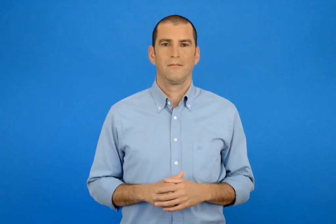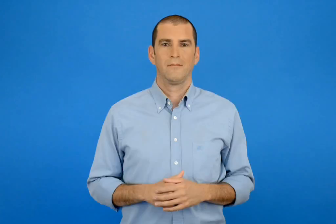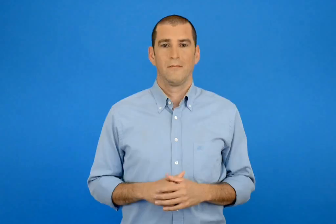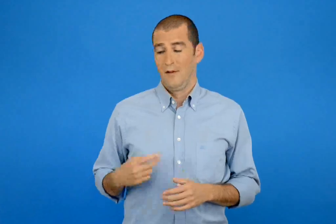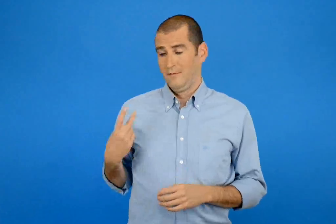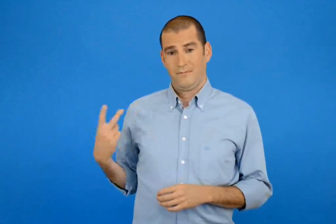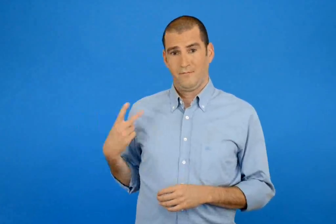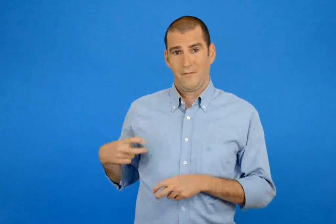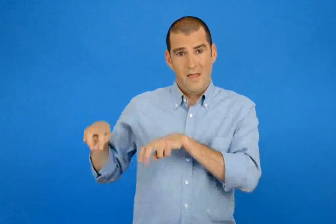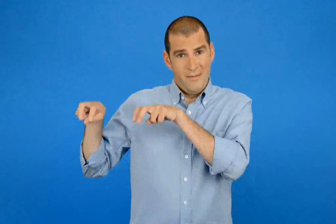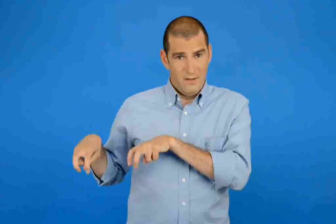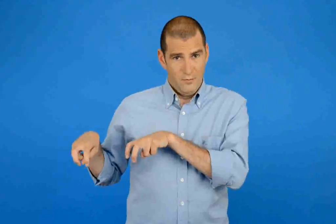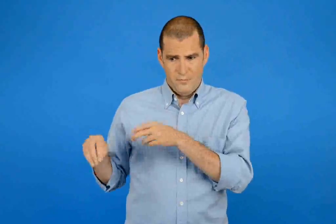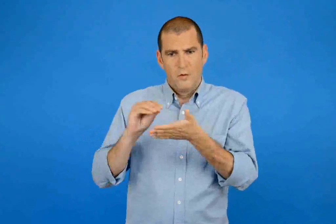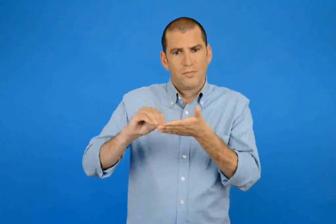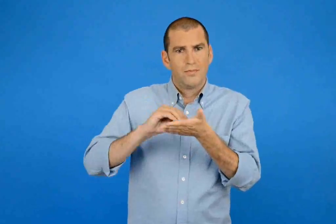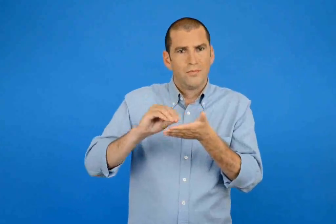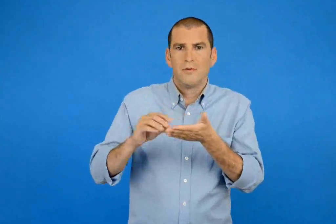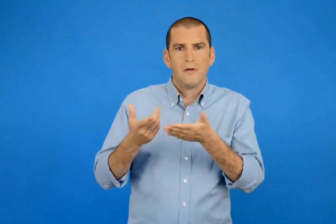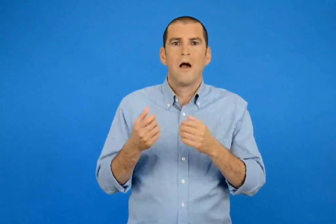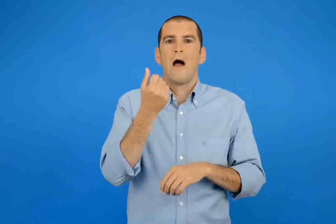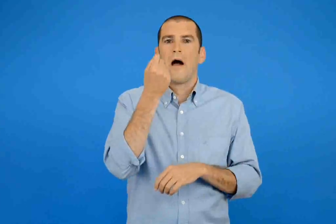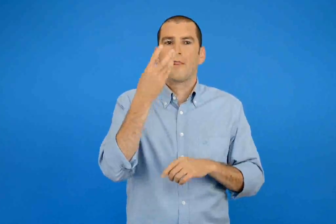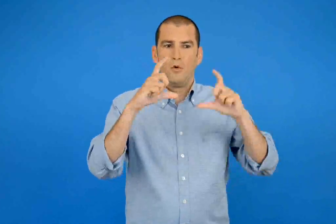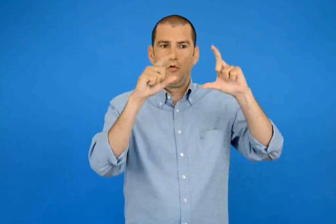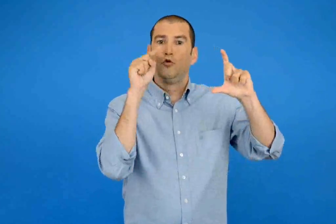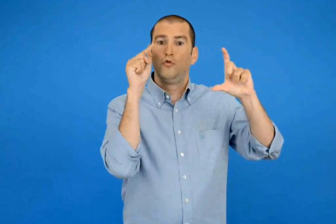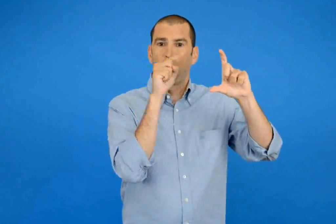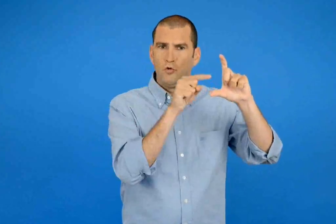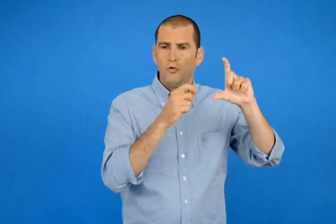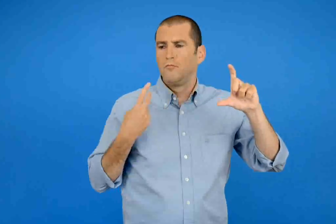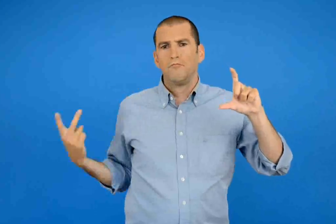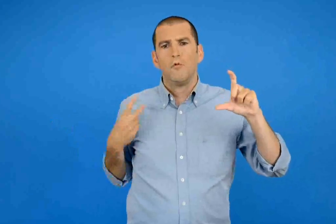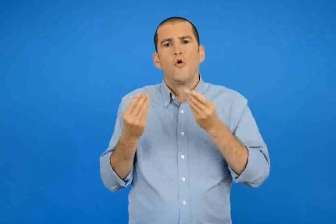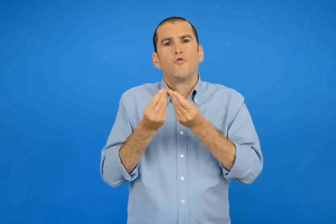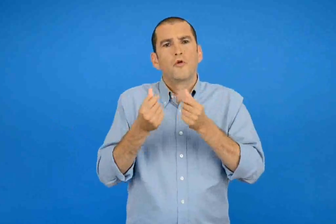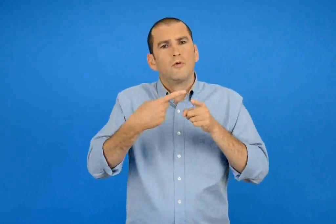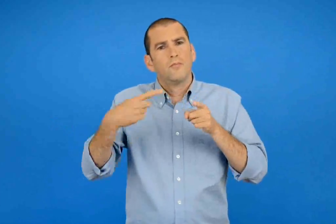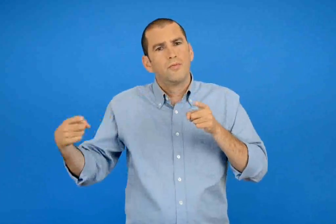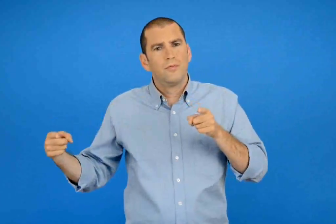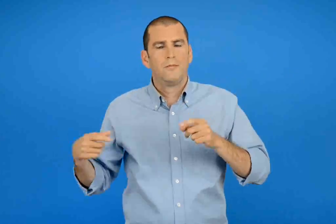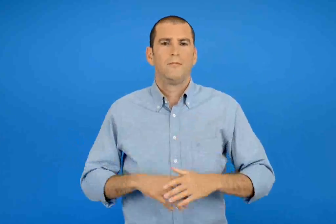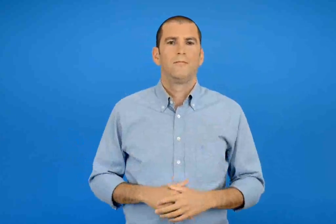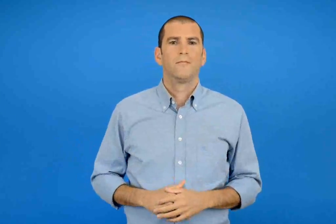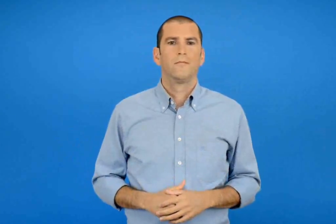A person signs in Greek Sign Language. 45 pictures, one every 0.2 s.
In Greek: φτιάχνουμε με τον διπλανό μου με δικούς μας τρόπους τον αριθμό - στόχο
